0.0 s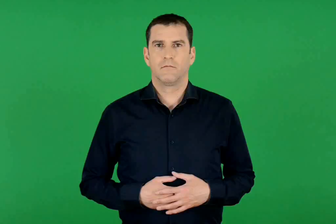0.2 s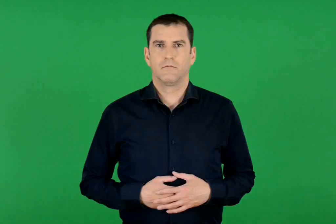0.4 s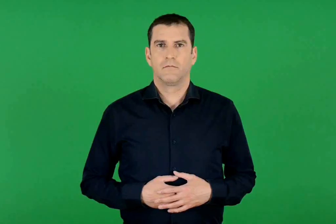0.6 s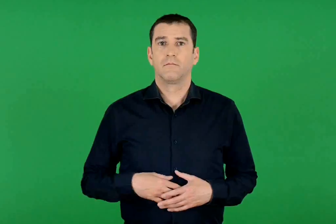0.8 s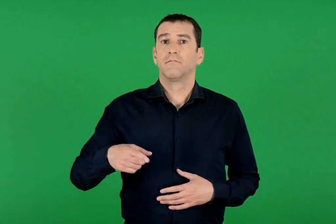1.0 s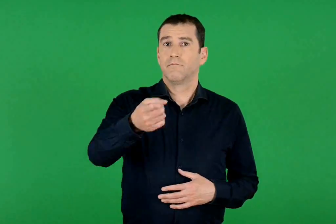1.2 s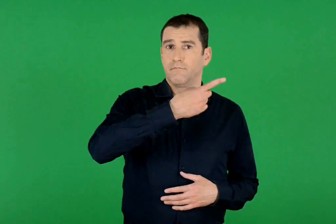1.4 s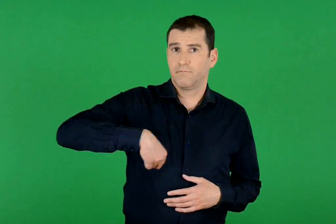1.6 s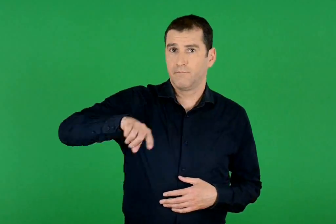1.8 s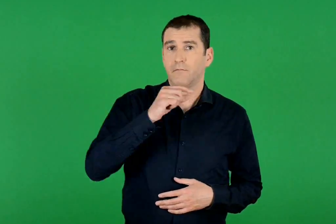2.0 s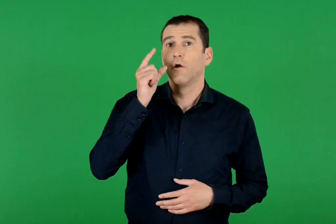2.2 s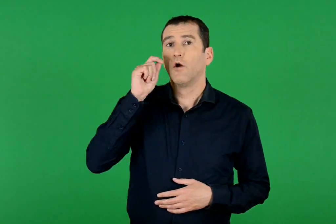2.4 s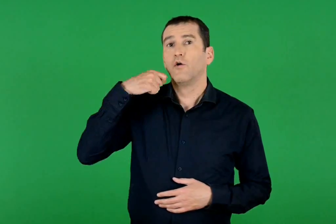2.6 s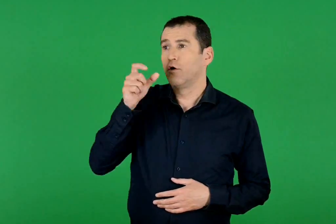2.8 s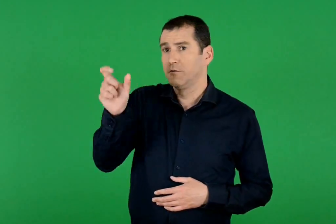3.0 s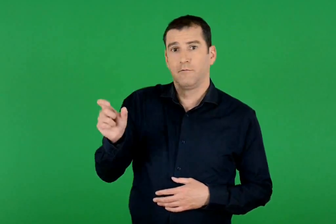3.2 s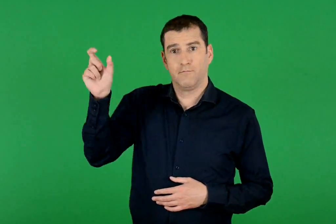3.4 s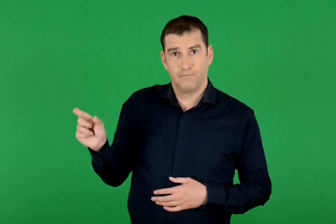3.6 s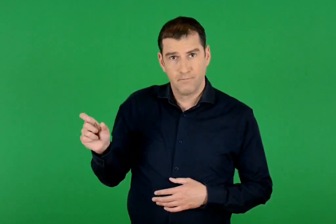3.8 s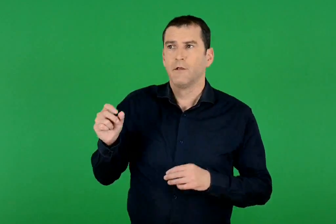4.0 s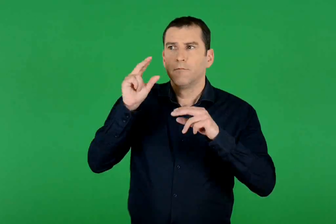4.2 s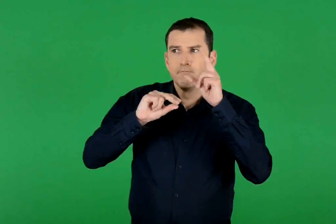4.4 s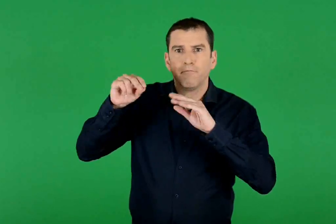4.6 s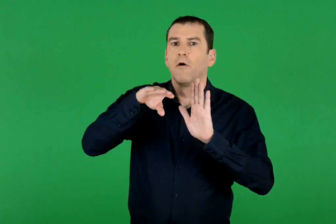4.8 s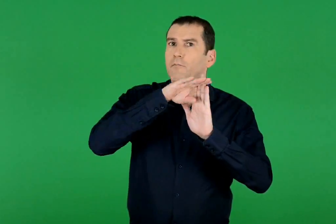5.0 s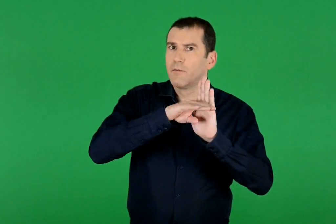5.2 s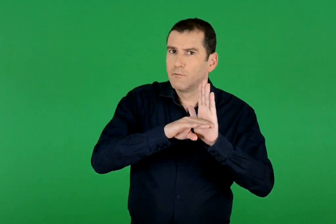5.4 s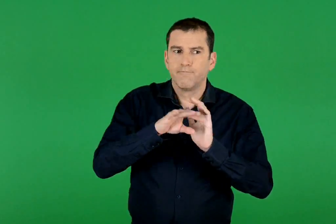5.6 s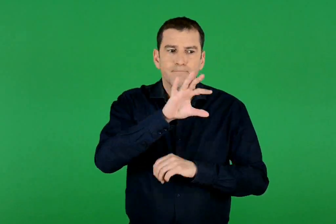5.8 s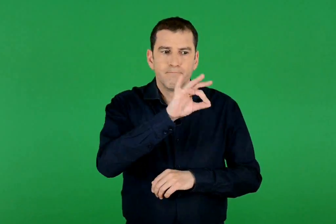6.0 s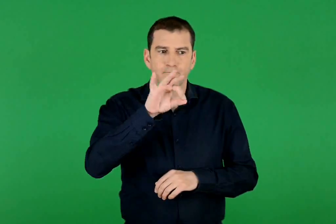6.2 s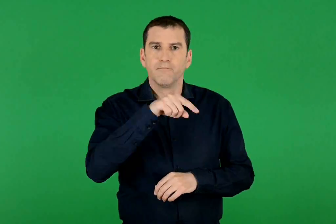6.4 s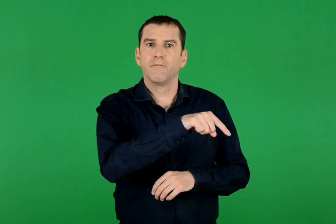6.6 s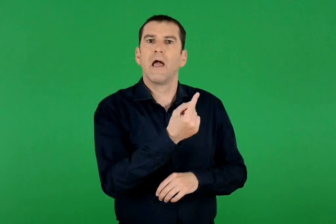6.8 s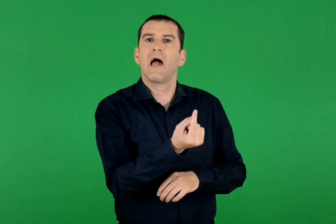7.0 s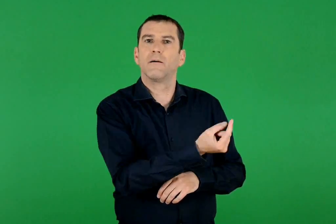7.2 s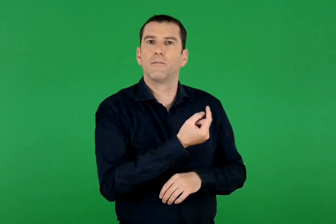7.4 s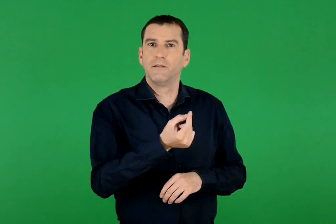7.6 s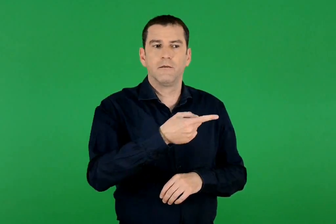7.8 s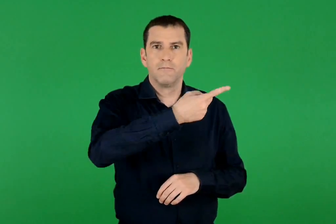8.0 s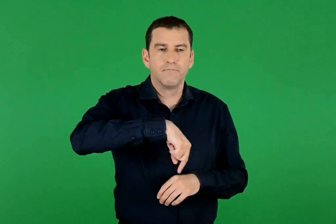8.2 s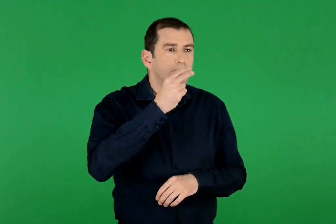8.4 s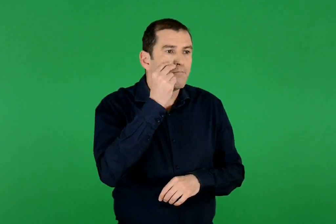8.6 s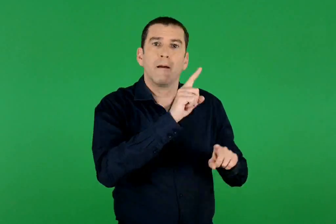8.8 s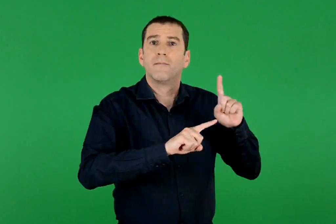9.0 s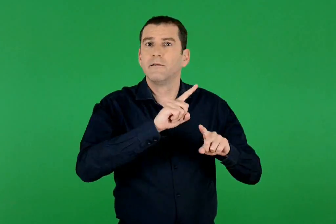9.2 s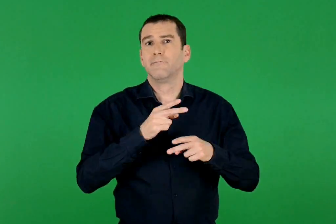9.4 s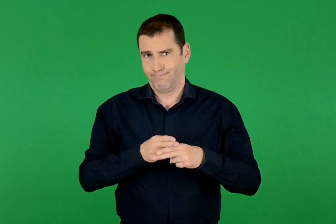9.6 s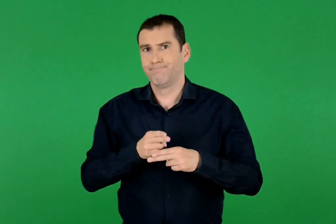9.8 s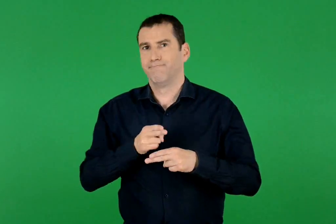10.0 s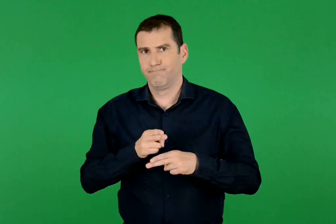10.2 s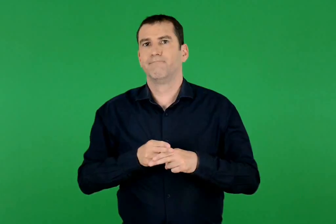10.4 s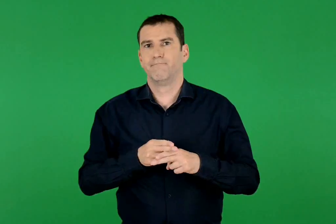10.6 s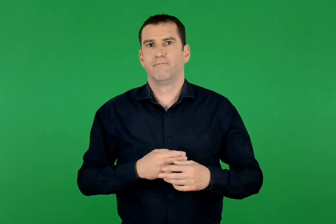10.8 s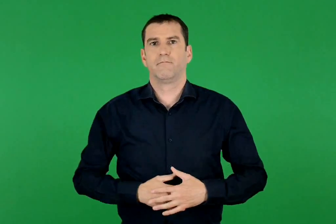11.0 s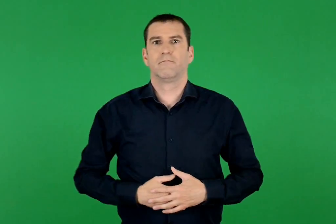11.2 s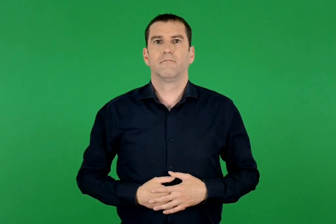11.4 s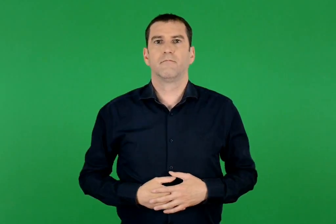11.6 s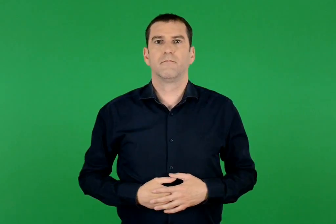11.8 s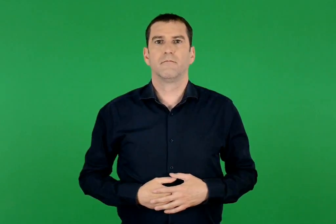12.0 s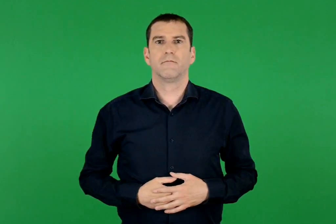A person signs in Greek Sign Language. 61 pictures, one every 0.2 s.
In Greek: είναι χρήσιμο να προγραμματίζουμε και να επιλέγουμε με τους γονείς μας ποιες εκπομπές θα παρακολουθήσουμε
